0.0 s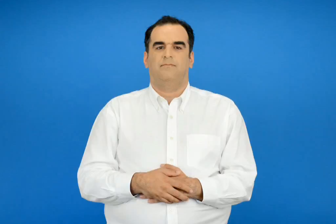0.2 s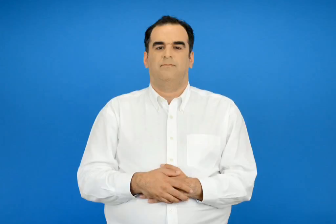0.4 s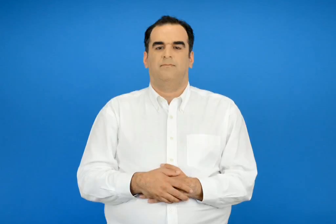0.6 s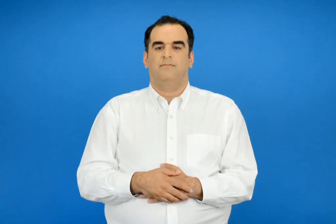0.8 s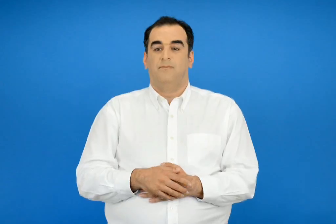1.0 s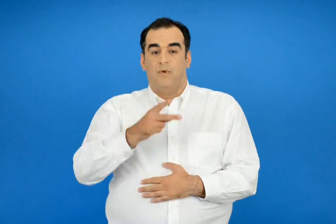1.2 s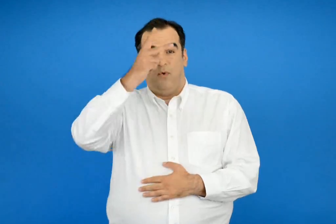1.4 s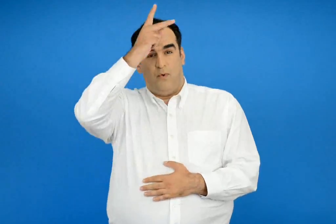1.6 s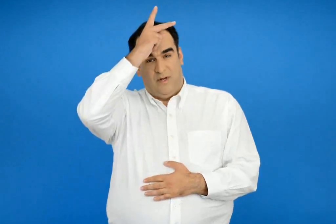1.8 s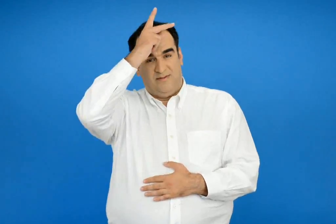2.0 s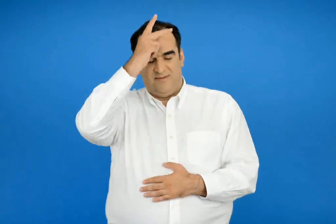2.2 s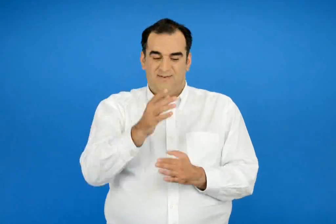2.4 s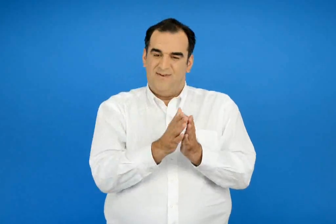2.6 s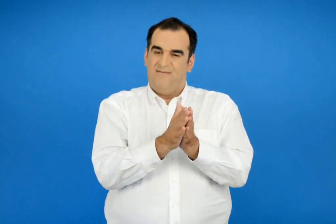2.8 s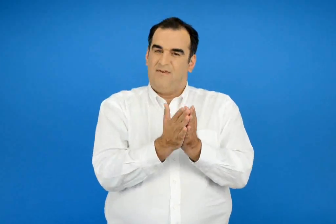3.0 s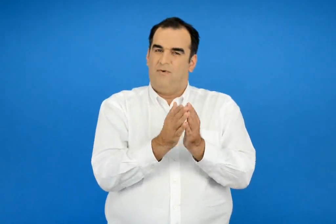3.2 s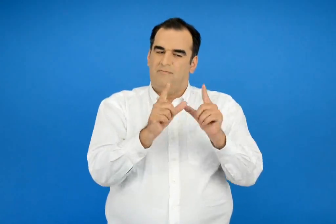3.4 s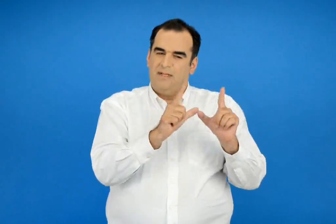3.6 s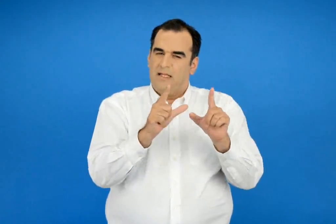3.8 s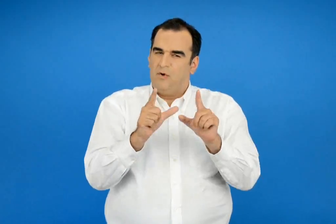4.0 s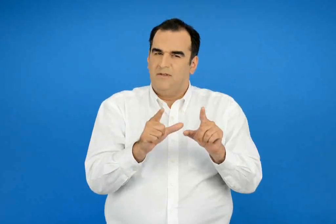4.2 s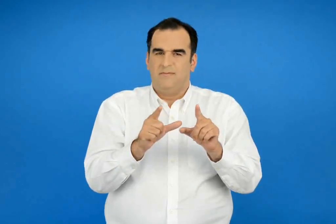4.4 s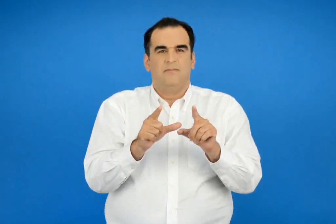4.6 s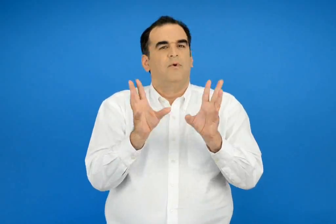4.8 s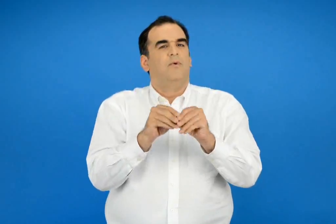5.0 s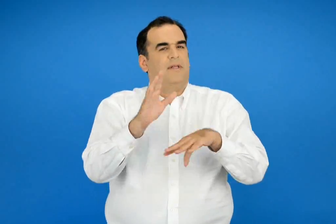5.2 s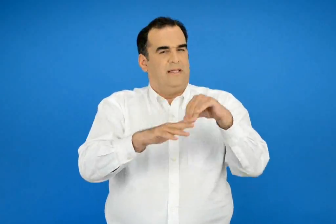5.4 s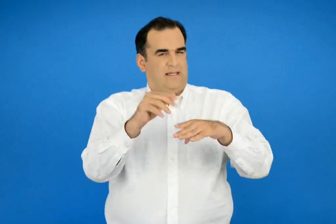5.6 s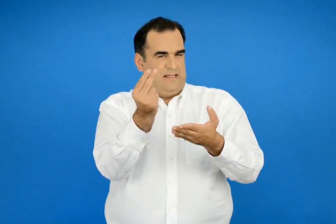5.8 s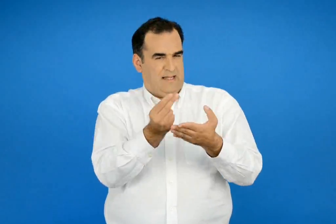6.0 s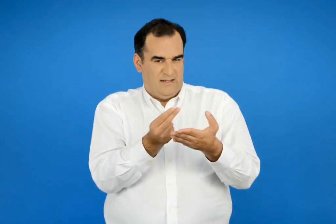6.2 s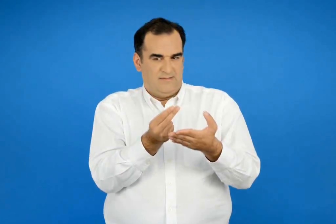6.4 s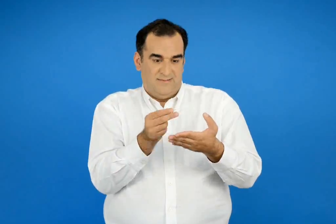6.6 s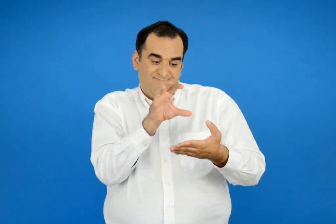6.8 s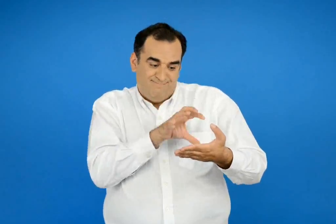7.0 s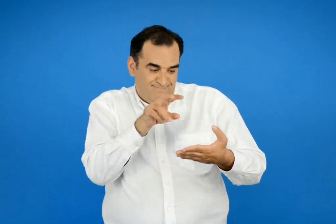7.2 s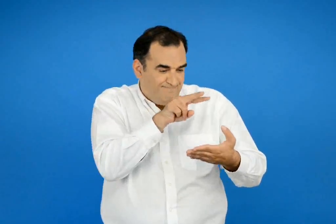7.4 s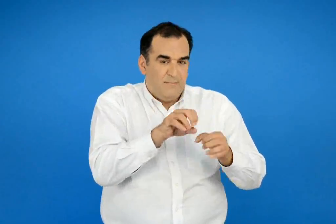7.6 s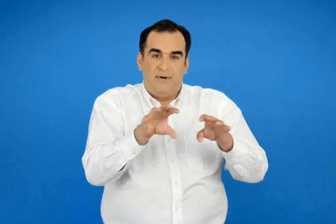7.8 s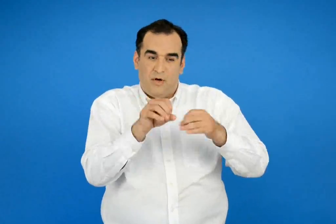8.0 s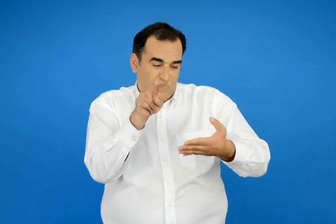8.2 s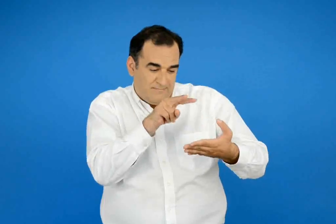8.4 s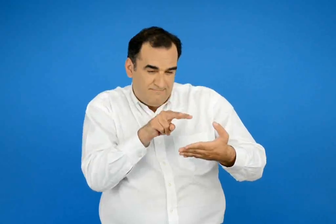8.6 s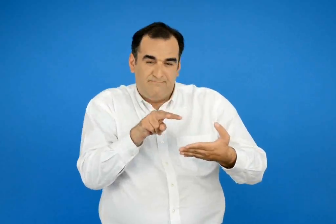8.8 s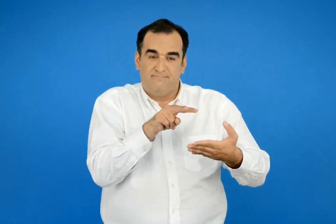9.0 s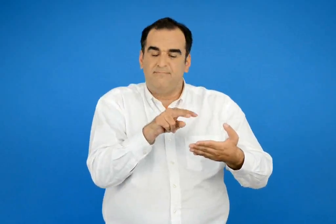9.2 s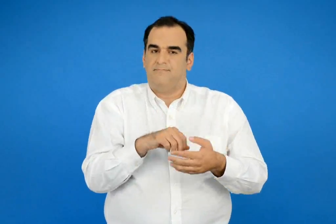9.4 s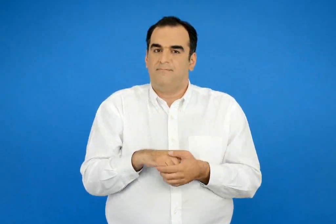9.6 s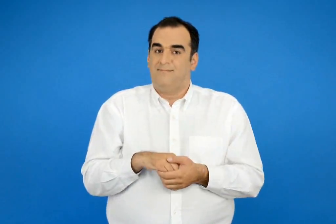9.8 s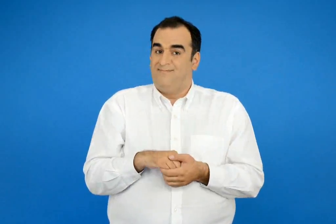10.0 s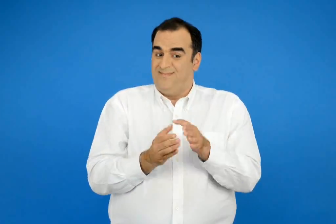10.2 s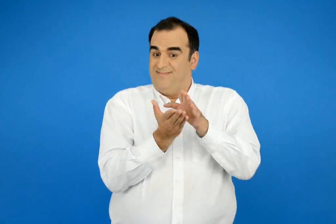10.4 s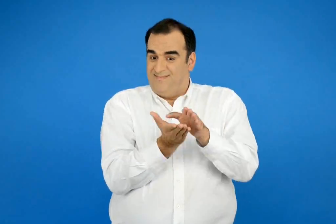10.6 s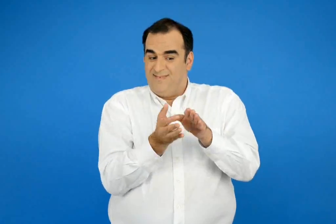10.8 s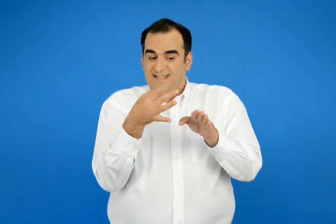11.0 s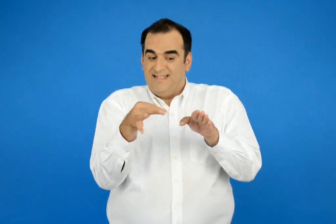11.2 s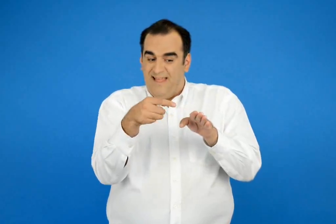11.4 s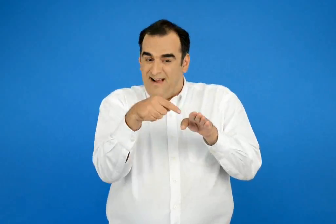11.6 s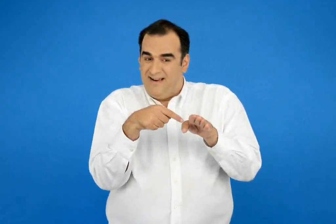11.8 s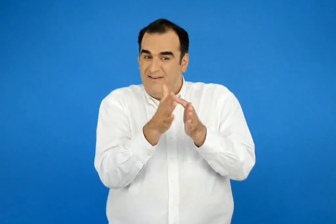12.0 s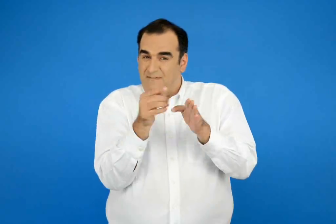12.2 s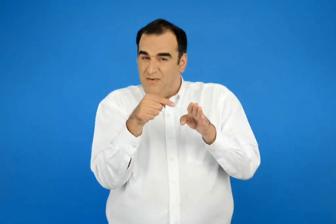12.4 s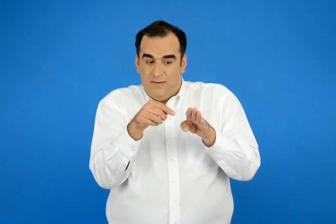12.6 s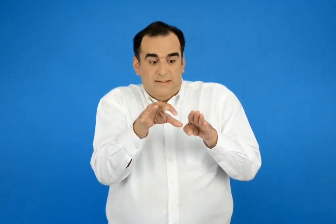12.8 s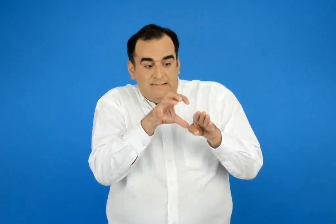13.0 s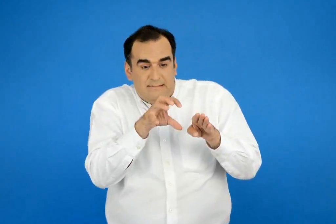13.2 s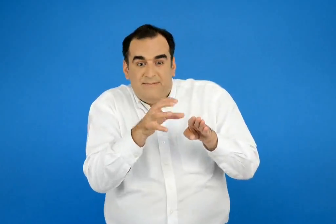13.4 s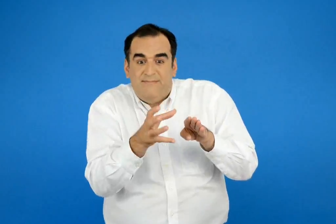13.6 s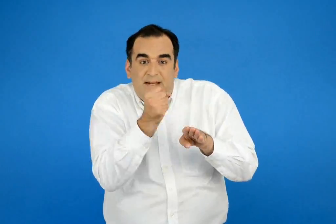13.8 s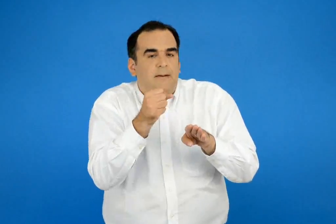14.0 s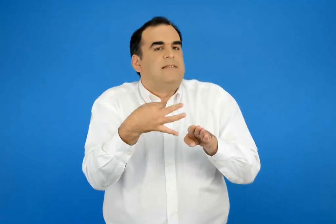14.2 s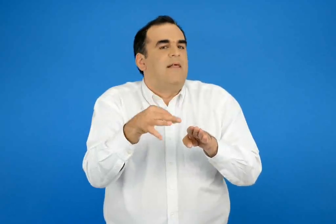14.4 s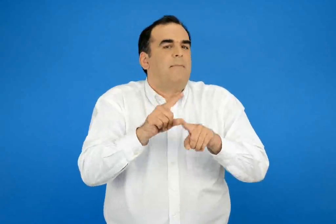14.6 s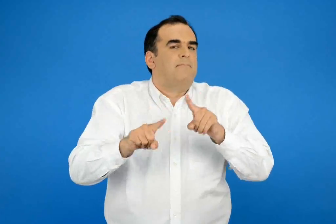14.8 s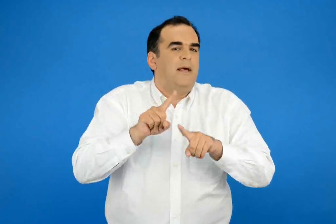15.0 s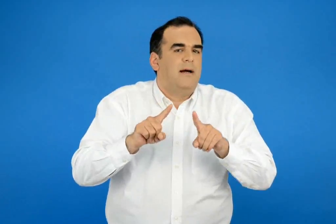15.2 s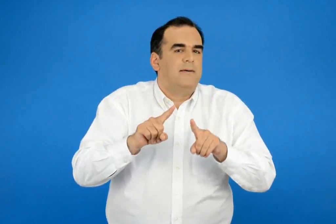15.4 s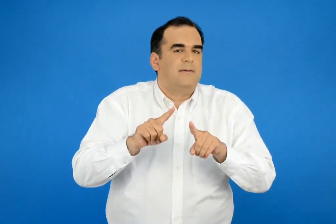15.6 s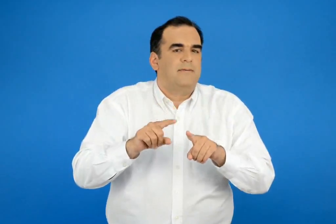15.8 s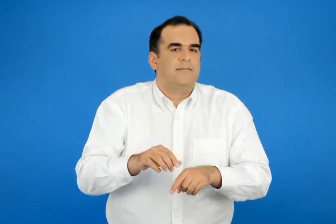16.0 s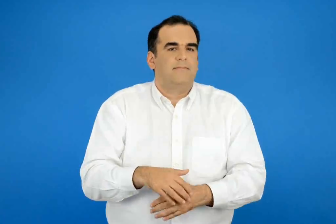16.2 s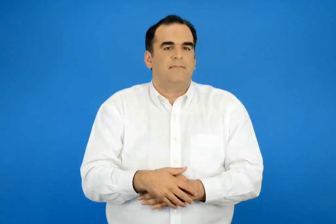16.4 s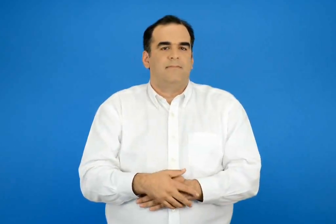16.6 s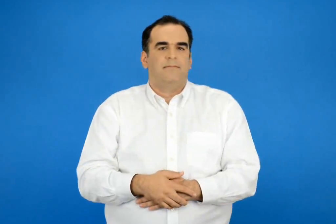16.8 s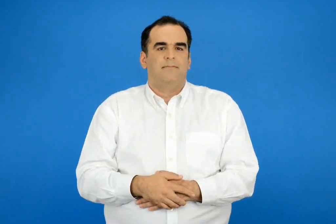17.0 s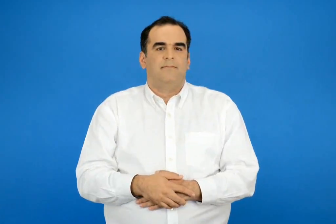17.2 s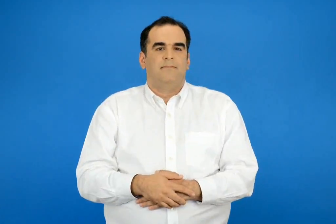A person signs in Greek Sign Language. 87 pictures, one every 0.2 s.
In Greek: ο λουκάς ψάχνει να βρει διάφορες πληροφορίες στο βιβλίο εικόνες από τις τέχνες σε ποιά σελίδα του βιβλίου μπορεί να βρει καθετί από αυτά που ψάχνει ;
